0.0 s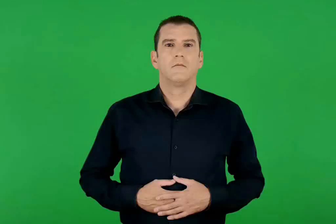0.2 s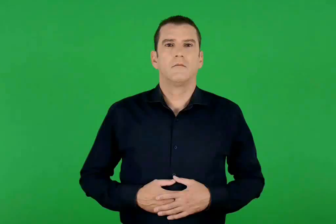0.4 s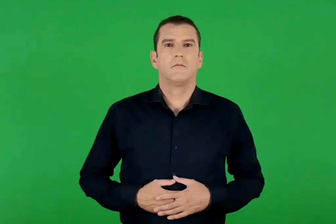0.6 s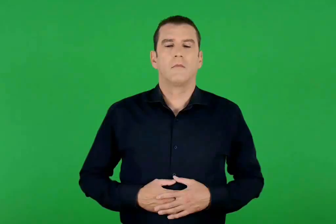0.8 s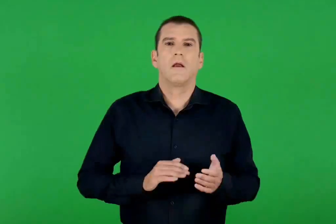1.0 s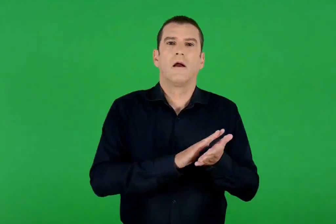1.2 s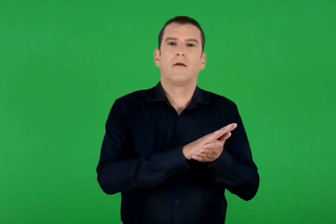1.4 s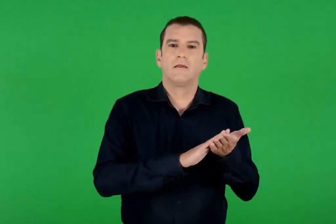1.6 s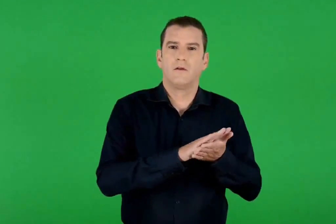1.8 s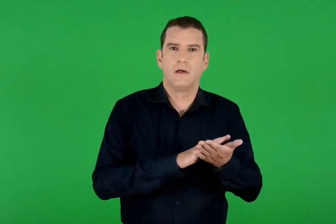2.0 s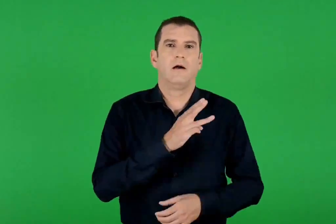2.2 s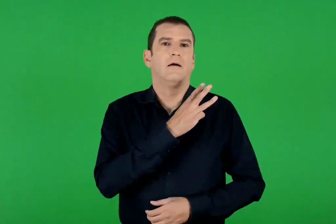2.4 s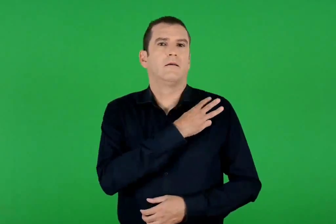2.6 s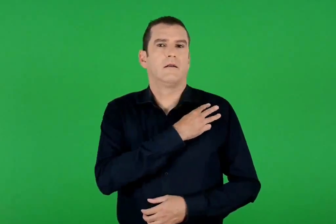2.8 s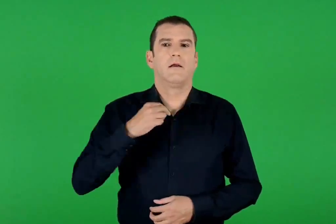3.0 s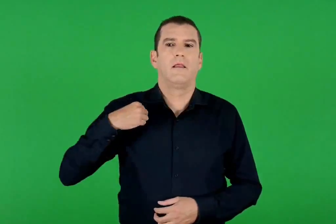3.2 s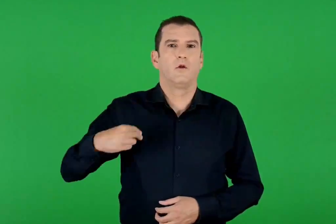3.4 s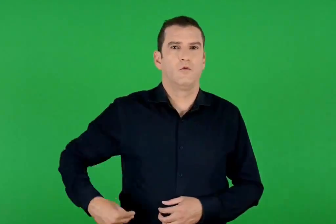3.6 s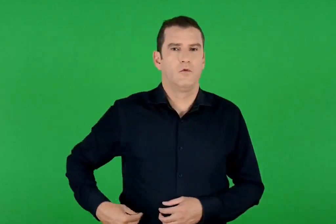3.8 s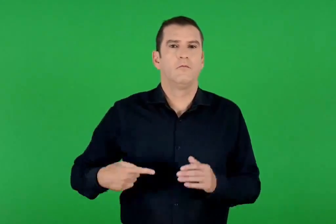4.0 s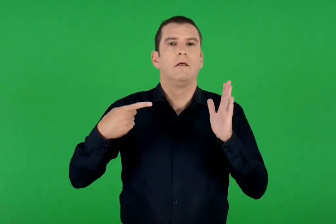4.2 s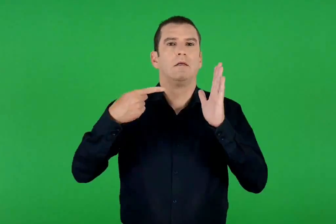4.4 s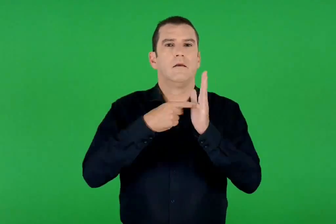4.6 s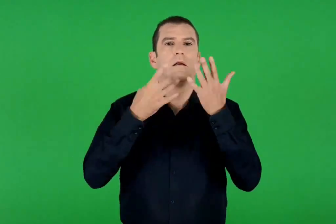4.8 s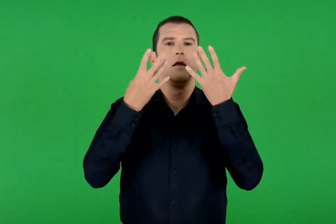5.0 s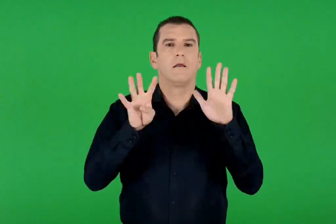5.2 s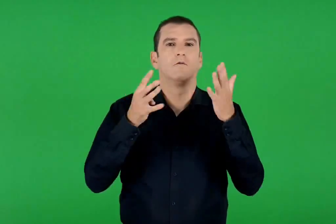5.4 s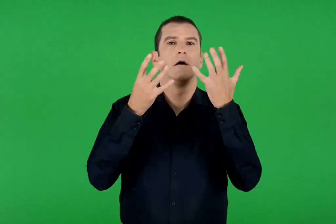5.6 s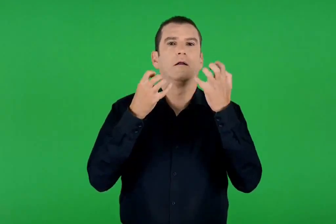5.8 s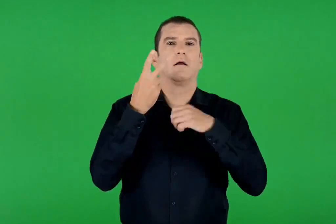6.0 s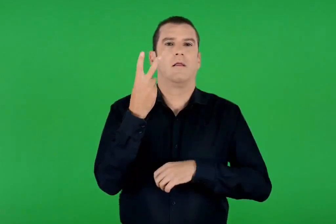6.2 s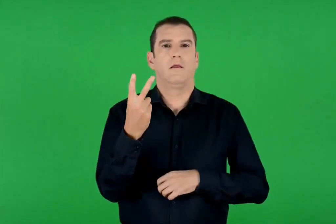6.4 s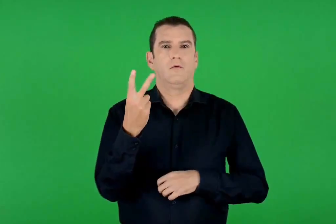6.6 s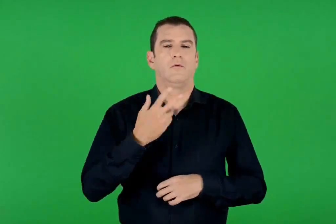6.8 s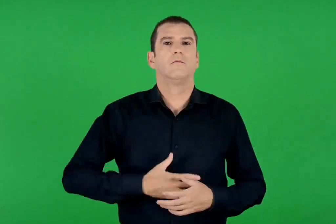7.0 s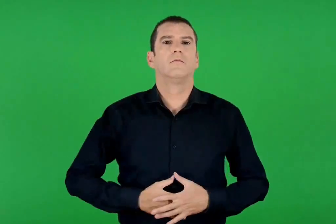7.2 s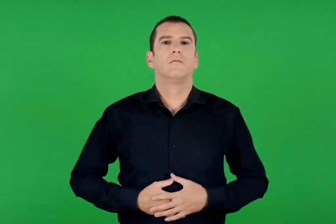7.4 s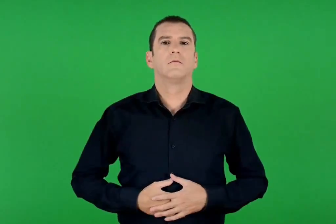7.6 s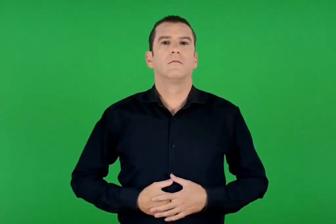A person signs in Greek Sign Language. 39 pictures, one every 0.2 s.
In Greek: θρησκευτικά γ δημοτικού , 1992
